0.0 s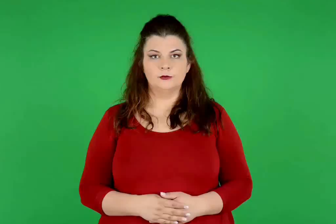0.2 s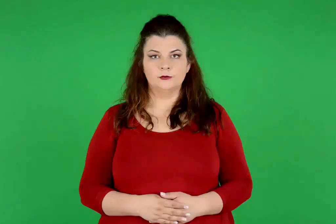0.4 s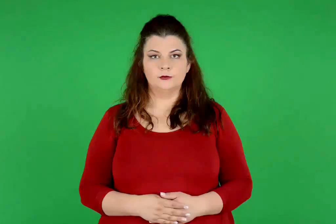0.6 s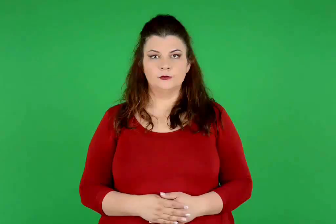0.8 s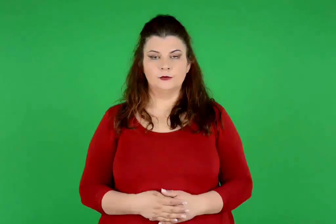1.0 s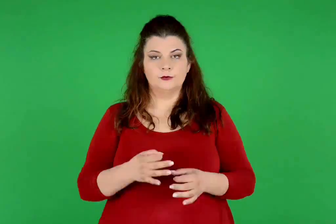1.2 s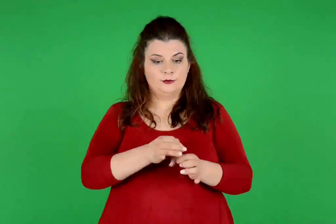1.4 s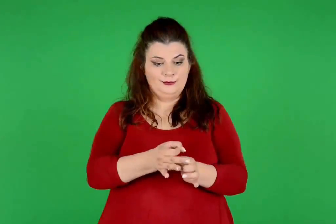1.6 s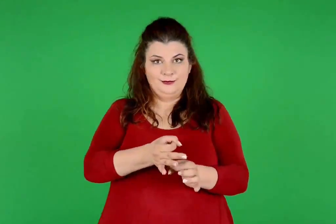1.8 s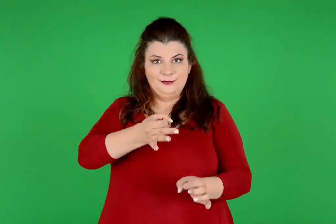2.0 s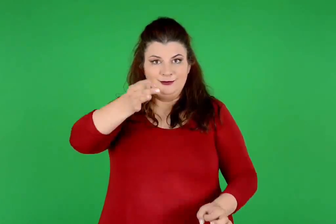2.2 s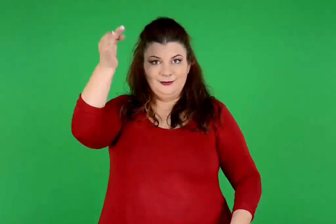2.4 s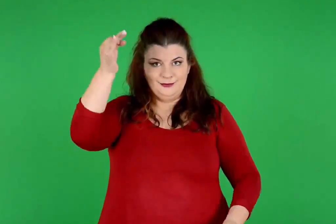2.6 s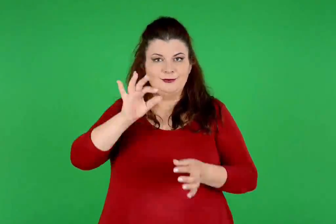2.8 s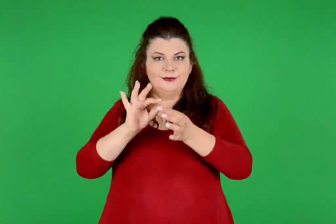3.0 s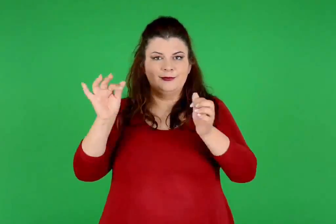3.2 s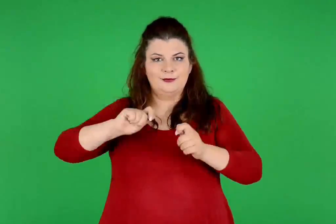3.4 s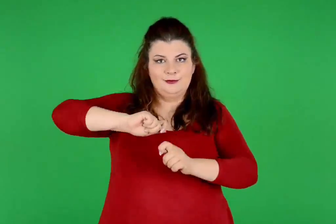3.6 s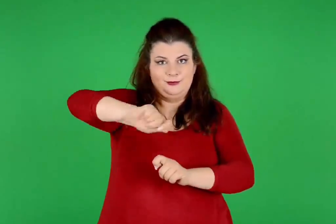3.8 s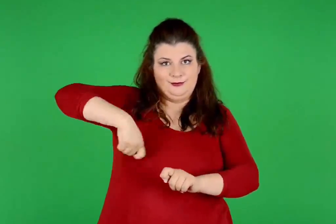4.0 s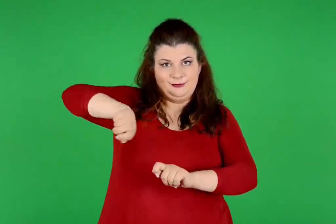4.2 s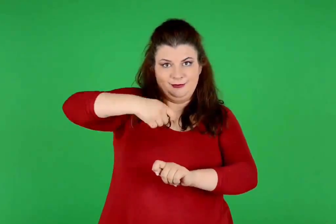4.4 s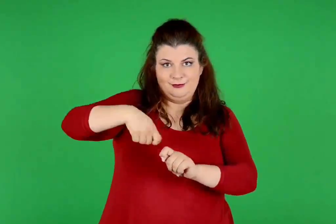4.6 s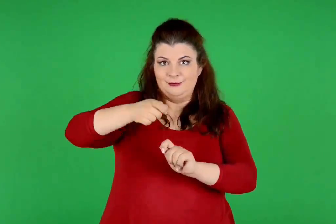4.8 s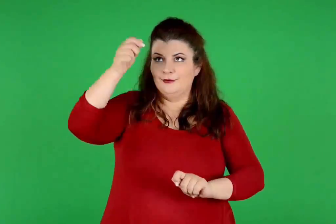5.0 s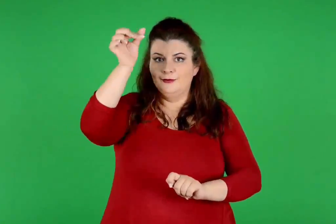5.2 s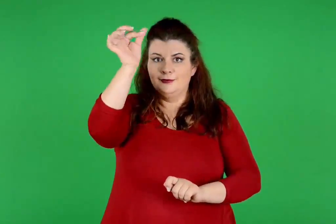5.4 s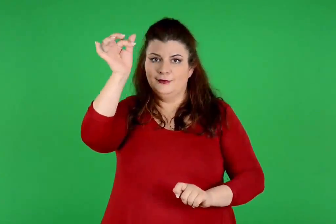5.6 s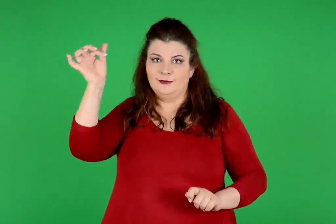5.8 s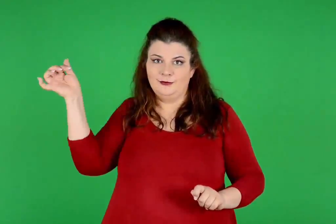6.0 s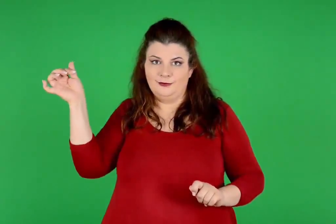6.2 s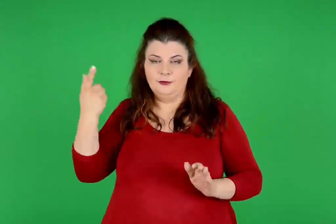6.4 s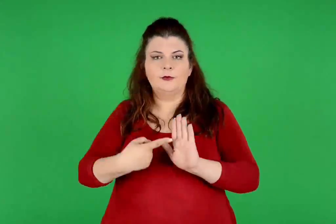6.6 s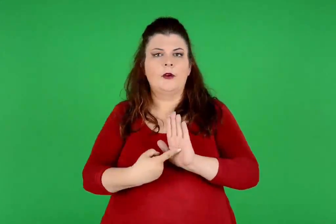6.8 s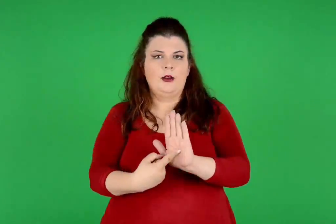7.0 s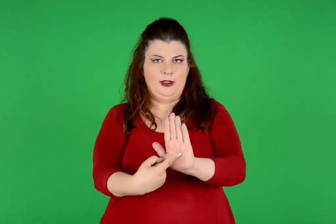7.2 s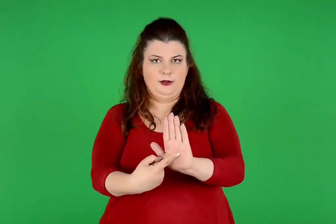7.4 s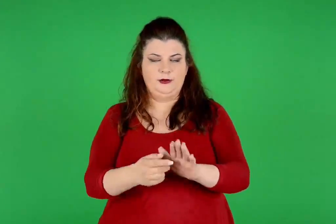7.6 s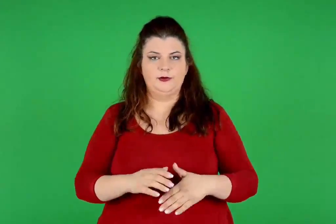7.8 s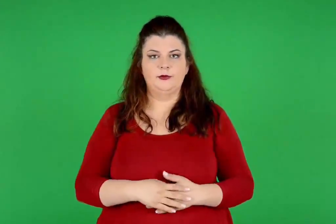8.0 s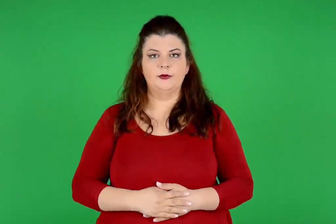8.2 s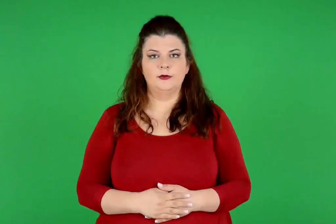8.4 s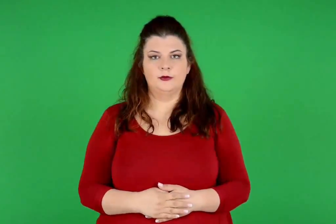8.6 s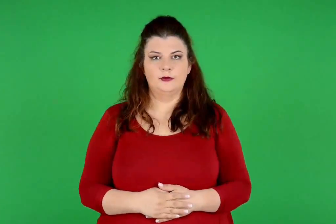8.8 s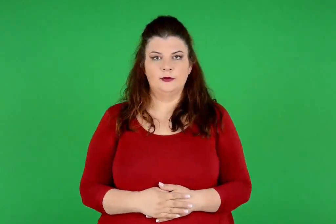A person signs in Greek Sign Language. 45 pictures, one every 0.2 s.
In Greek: σφονδύλι σε αδράχτι αναπαράσταση
